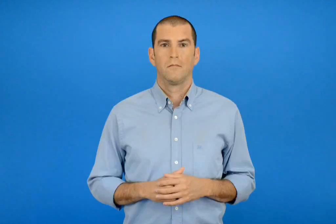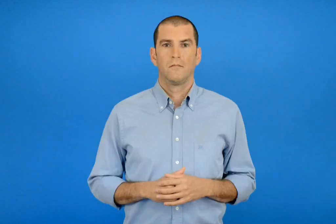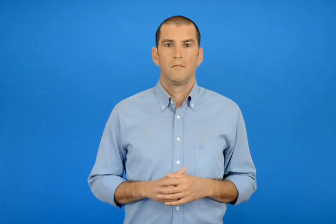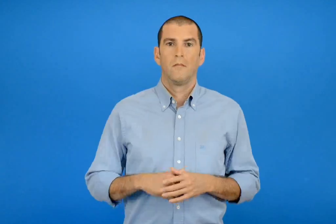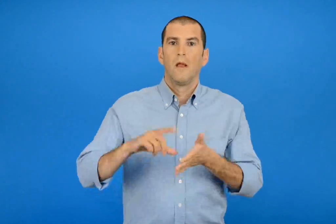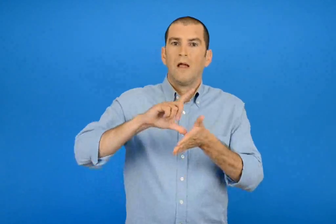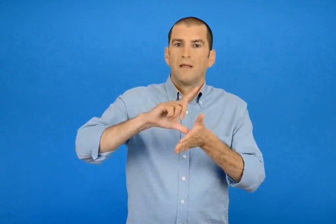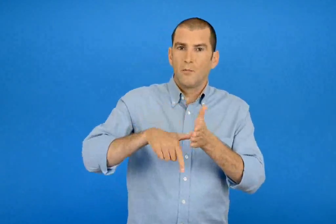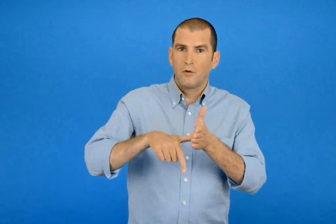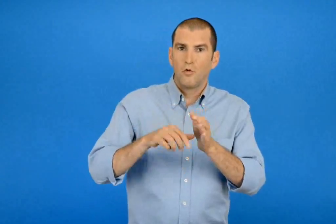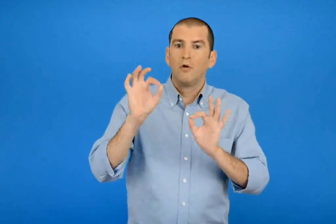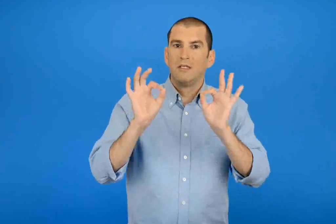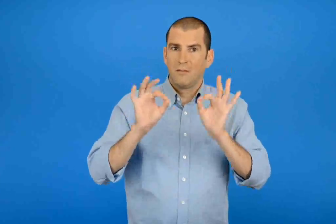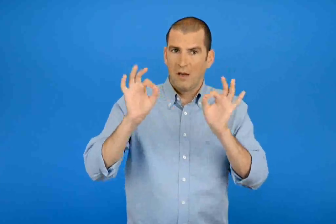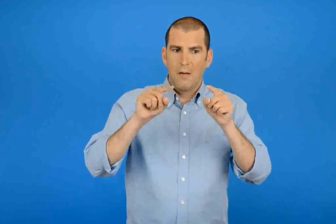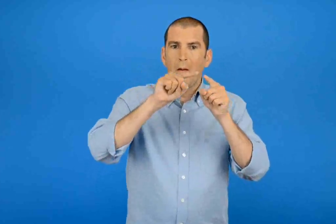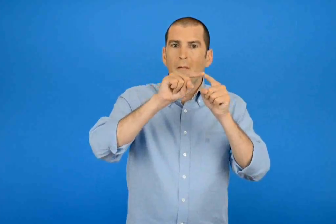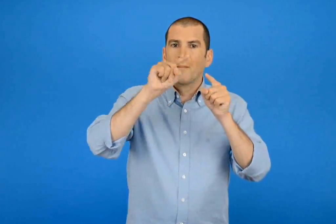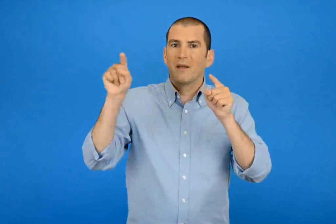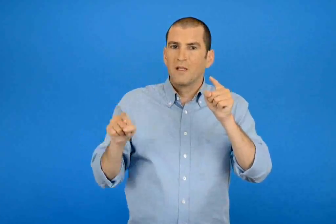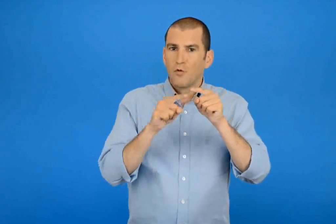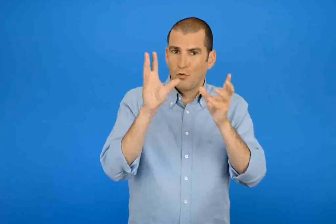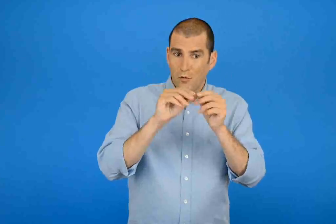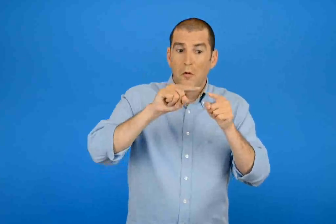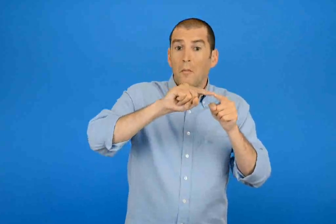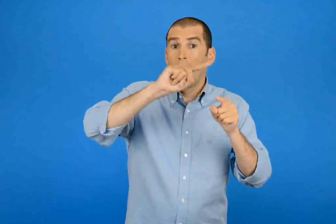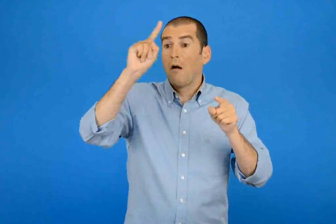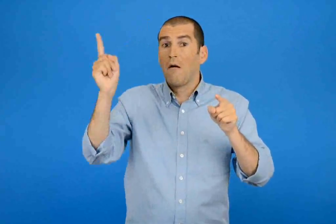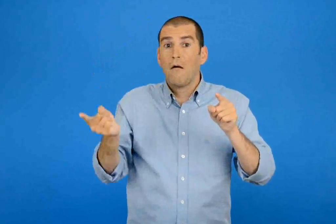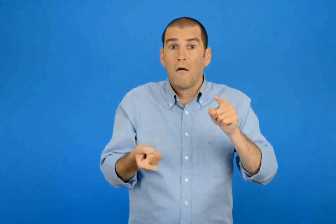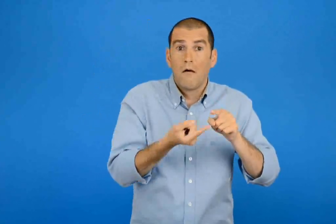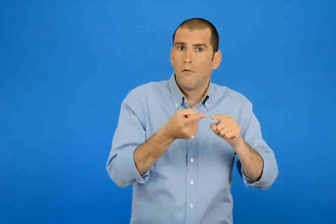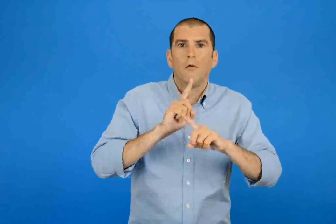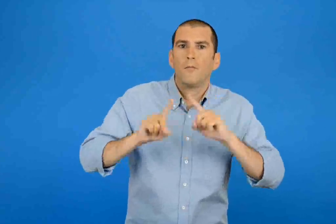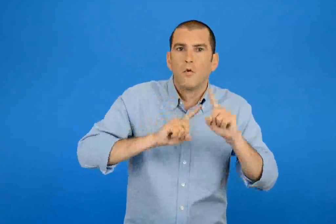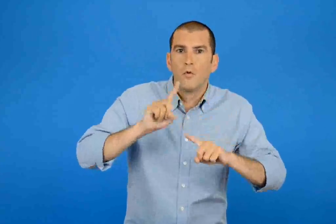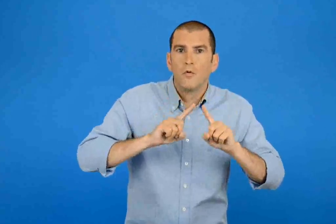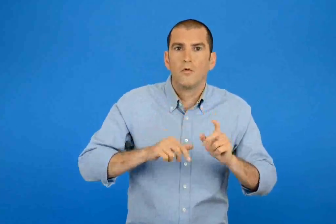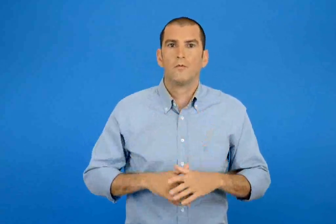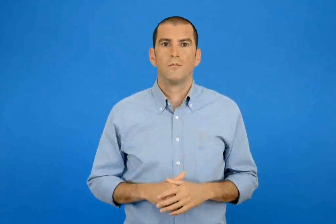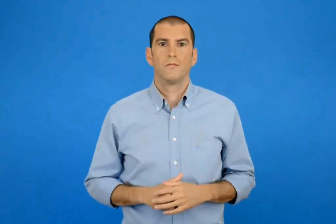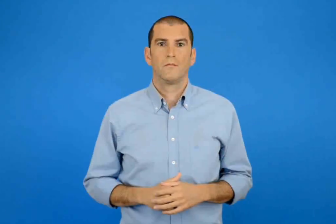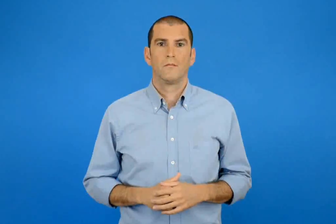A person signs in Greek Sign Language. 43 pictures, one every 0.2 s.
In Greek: ποιό γεωμετρικό σχήμα έχει τη μεγαλύτερη περίμετρο ;
